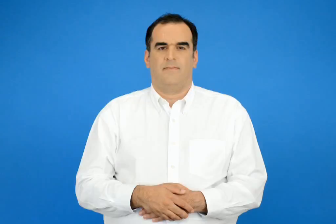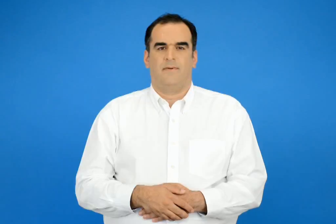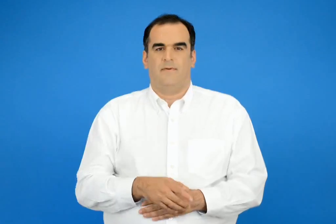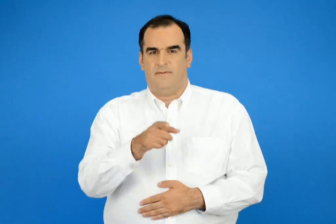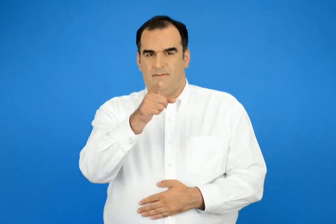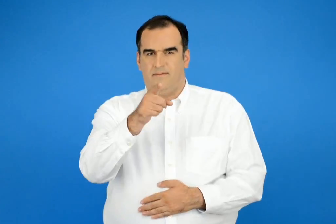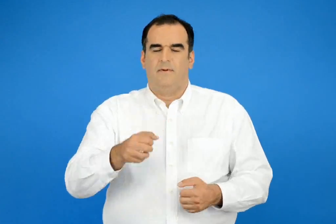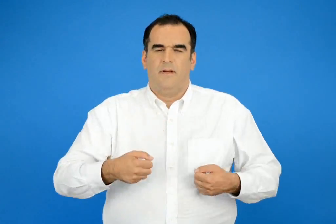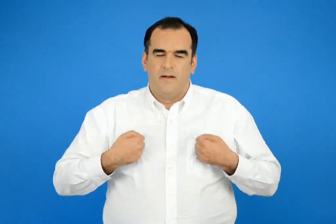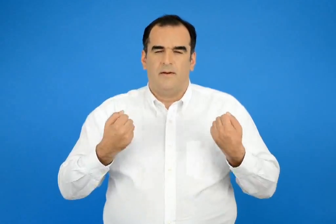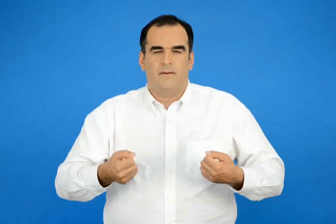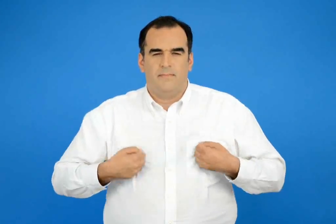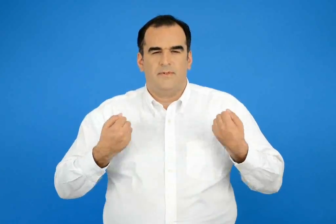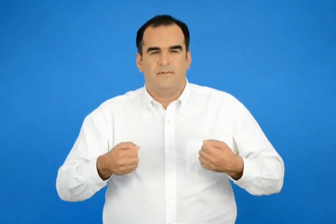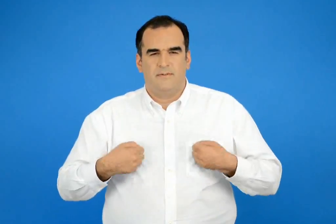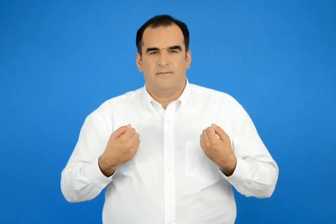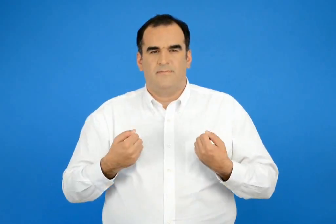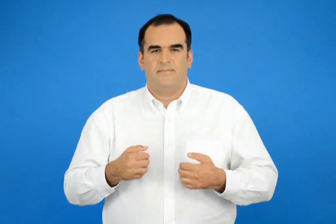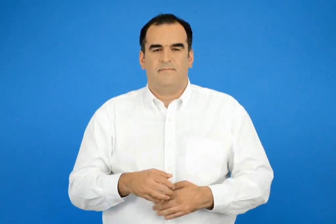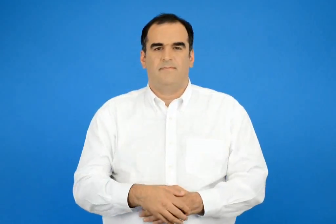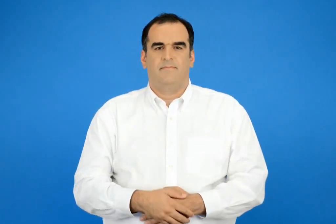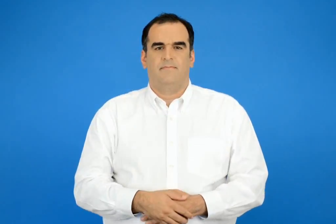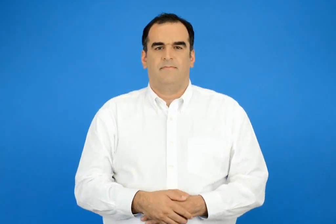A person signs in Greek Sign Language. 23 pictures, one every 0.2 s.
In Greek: έπαιζες
